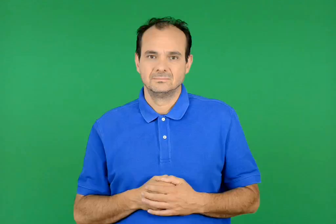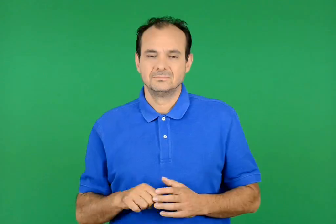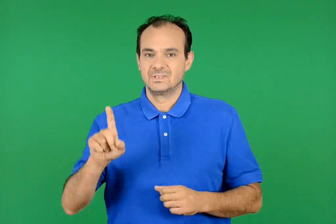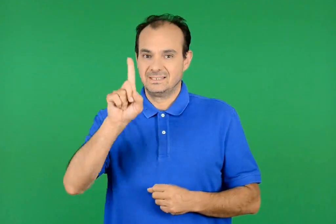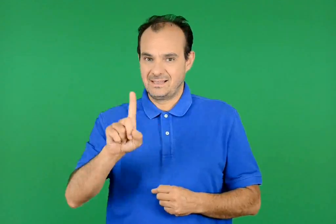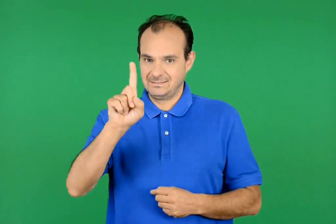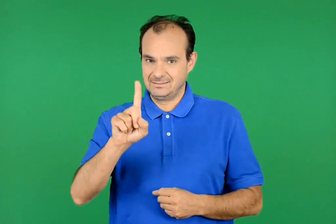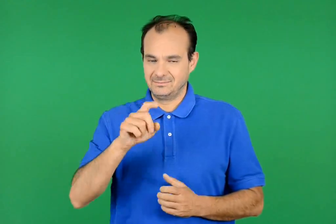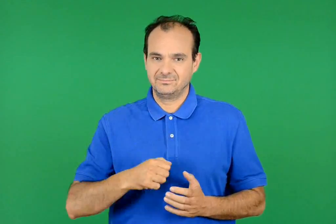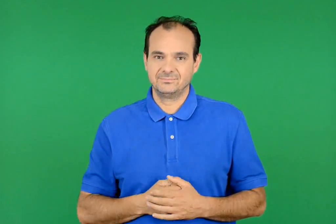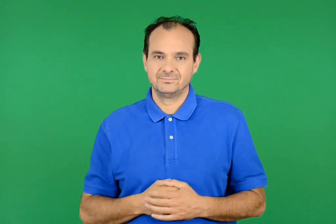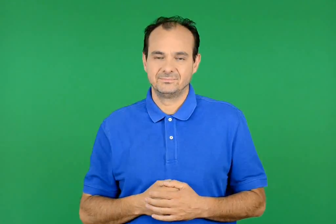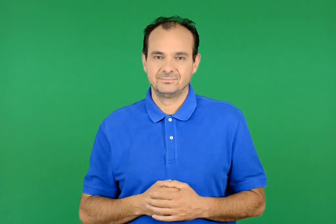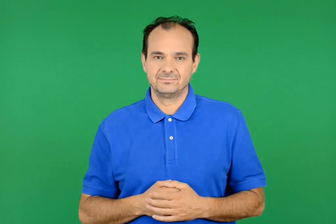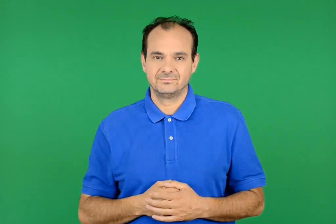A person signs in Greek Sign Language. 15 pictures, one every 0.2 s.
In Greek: κυριακή ,
